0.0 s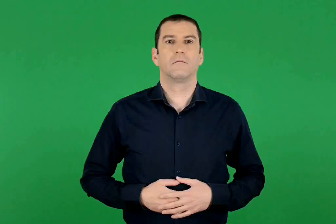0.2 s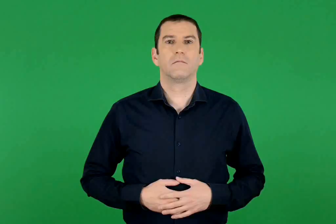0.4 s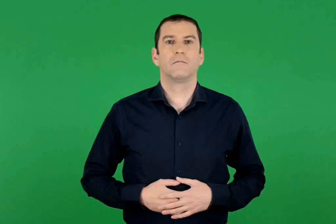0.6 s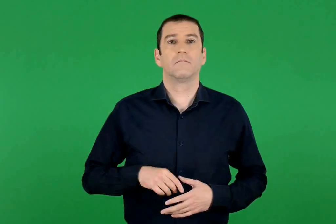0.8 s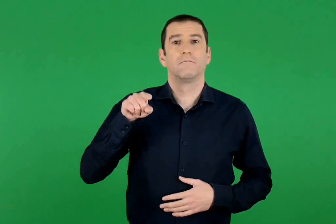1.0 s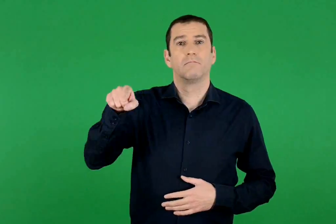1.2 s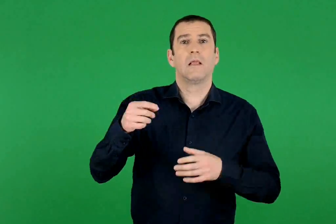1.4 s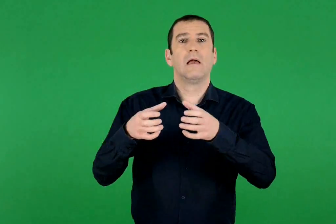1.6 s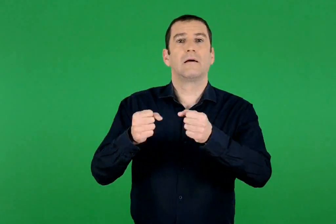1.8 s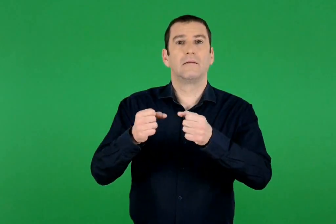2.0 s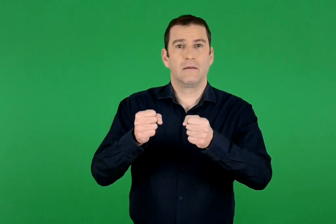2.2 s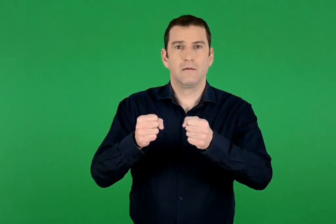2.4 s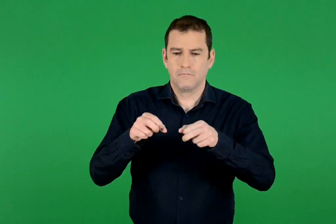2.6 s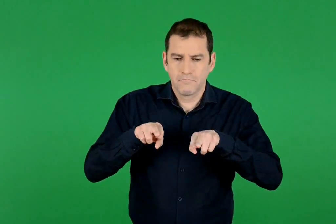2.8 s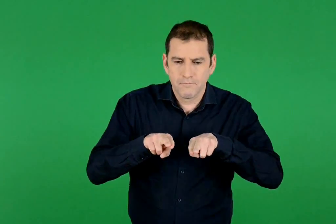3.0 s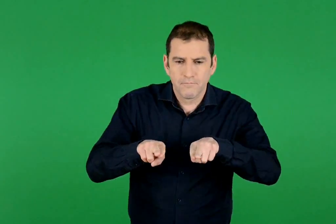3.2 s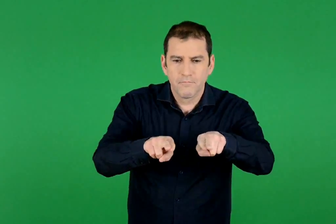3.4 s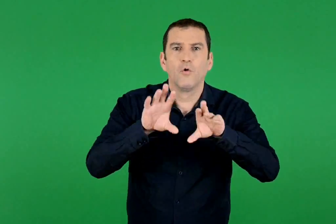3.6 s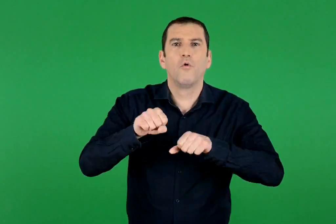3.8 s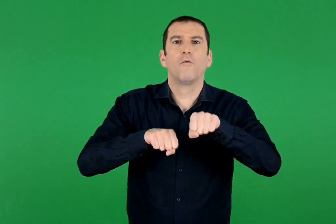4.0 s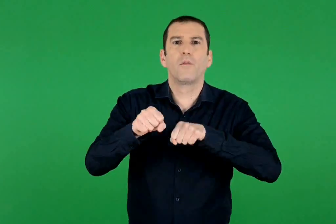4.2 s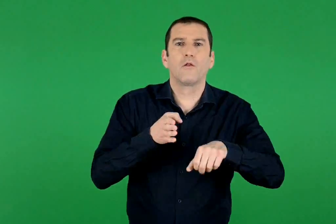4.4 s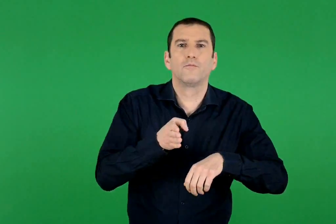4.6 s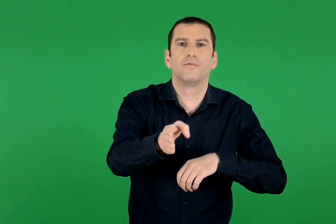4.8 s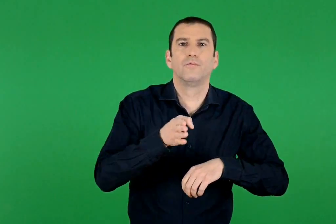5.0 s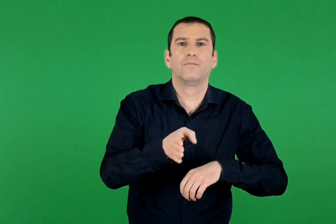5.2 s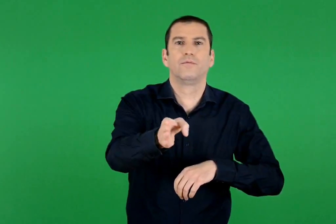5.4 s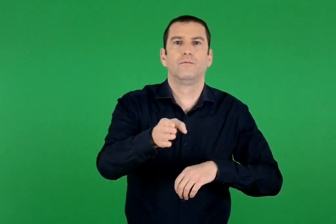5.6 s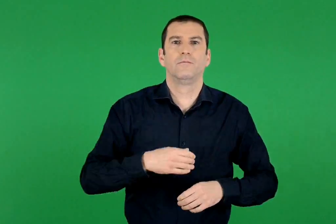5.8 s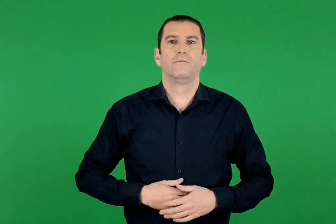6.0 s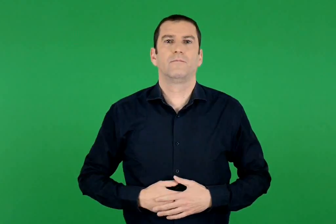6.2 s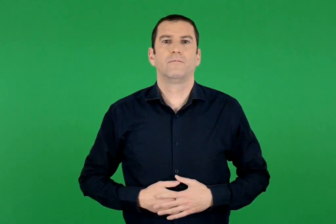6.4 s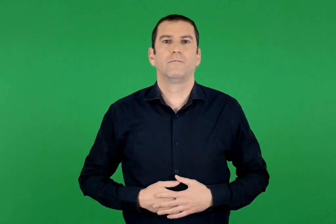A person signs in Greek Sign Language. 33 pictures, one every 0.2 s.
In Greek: ποδηλατοδρόμιο στο γαλάτσι
